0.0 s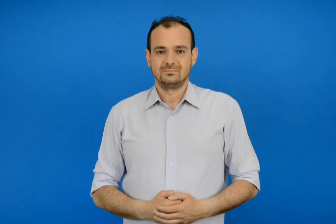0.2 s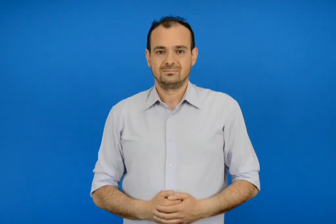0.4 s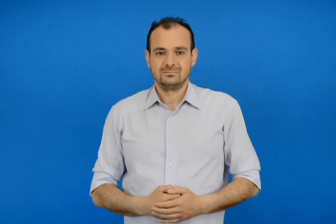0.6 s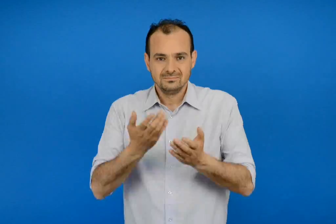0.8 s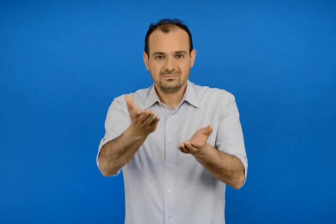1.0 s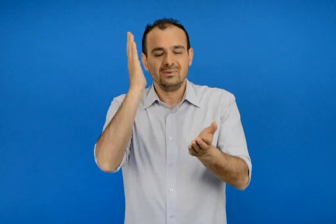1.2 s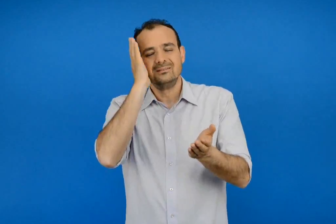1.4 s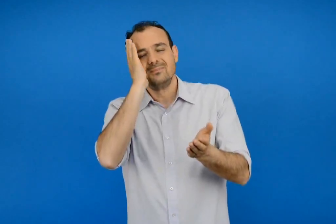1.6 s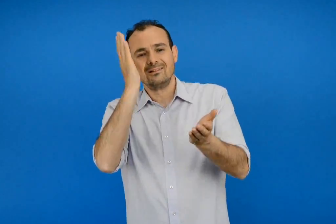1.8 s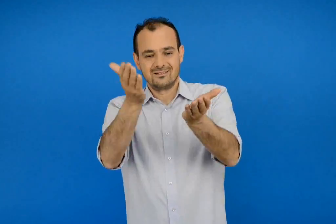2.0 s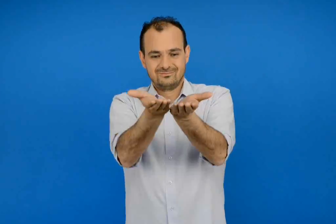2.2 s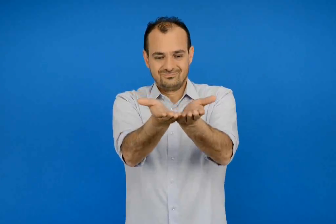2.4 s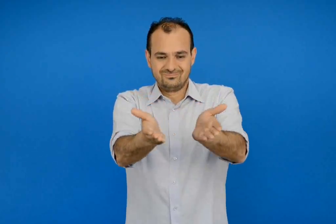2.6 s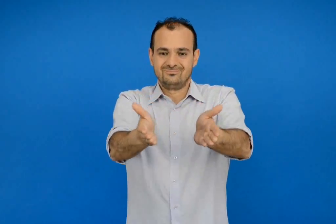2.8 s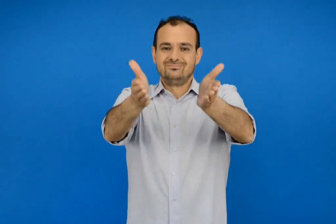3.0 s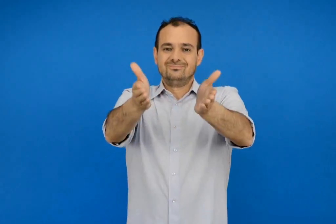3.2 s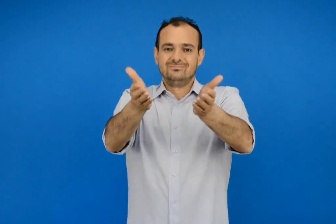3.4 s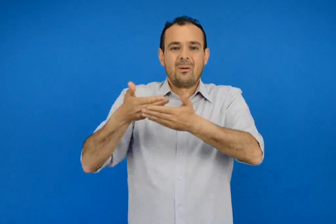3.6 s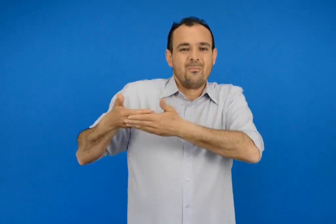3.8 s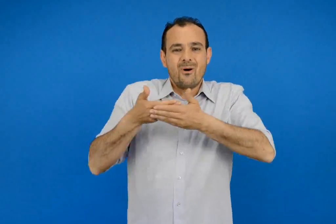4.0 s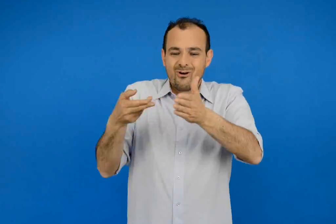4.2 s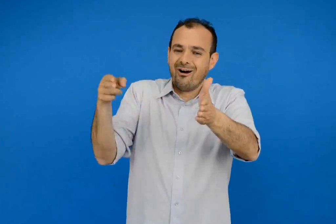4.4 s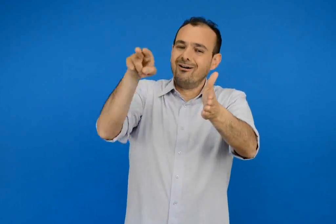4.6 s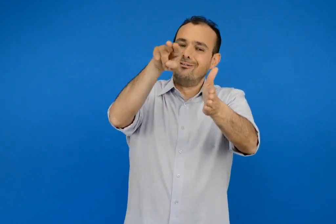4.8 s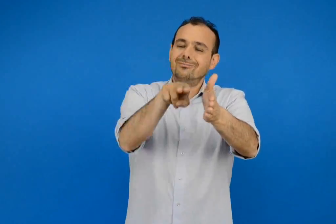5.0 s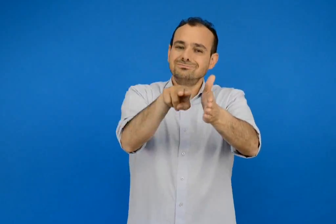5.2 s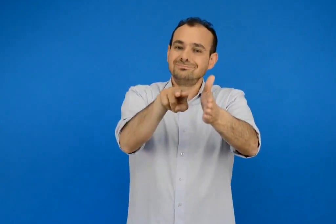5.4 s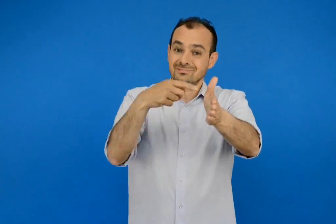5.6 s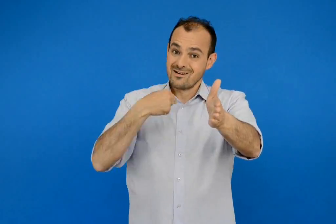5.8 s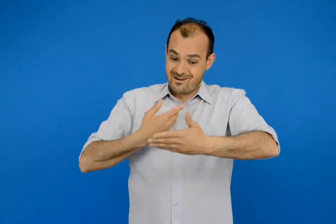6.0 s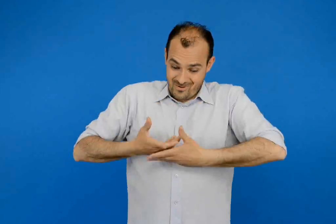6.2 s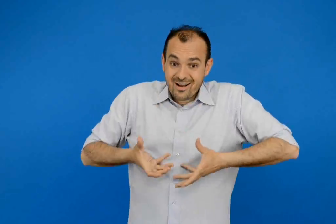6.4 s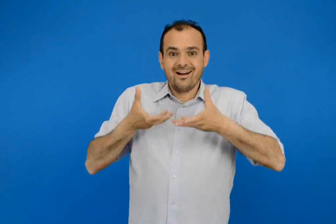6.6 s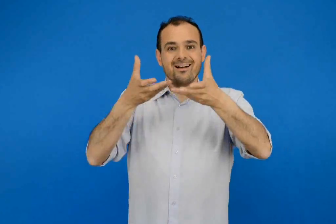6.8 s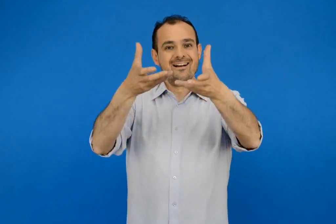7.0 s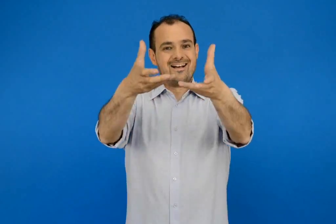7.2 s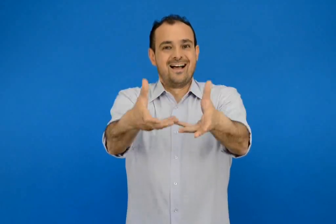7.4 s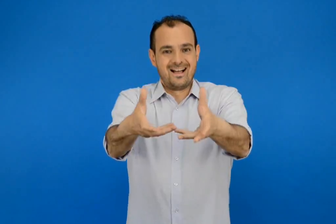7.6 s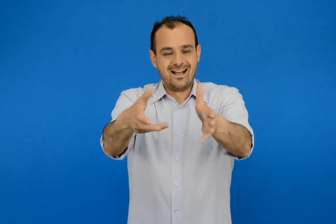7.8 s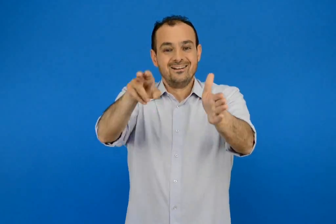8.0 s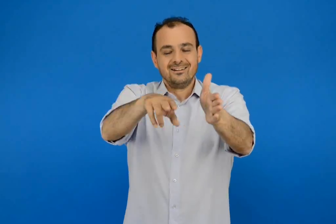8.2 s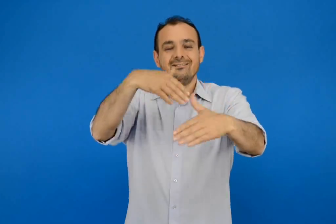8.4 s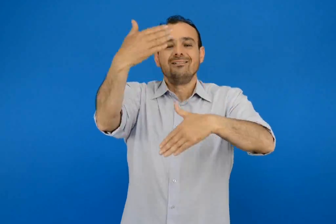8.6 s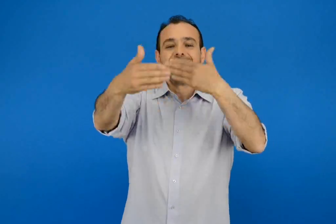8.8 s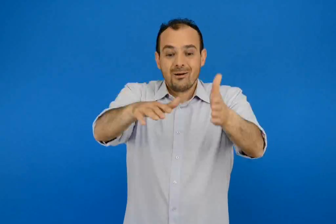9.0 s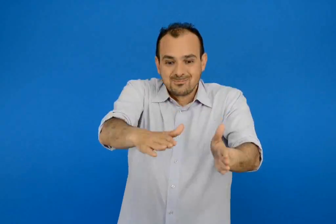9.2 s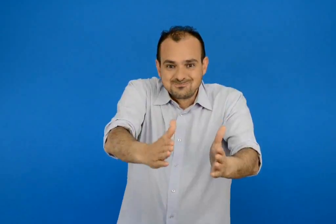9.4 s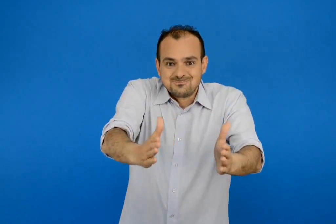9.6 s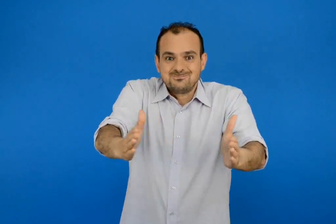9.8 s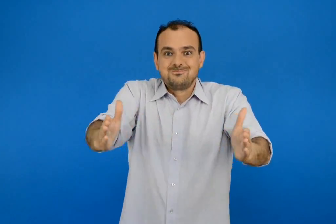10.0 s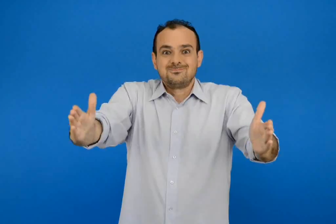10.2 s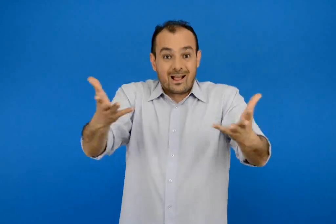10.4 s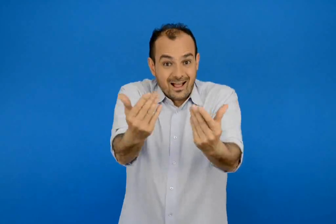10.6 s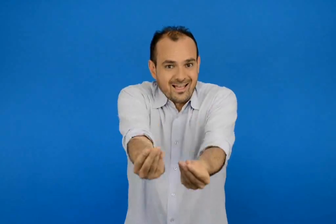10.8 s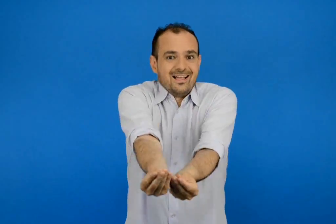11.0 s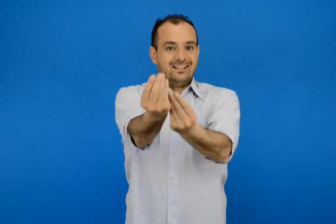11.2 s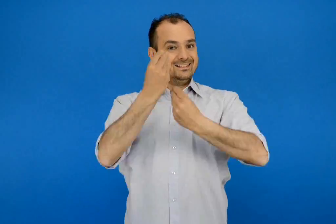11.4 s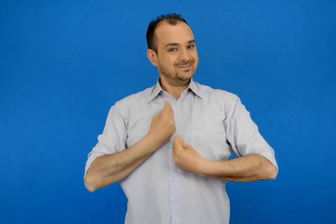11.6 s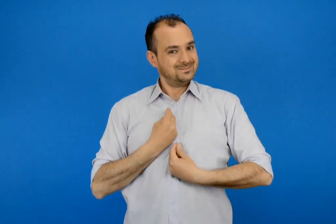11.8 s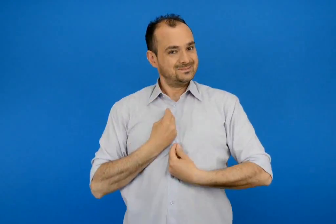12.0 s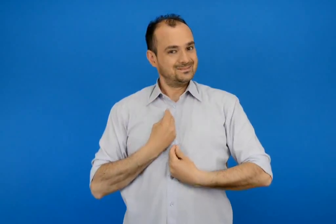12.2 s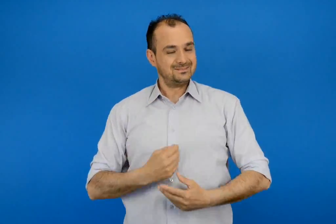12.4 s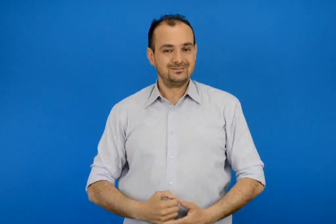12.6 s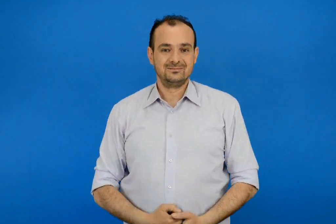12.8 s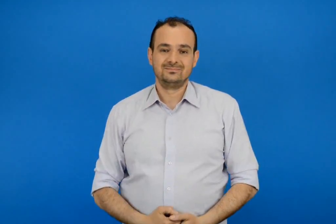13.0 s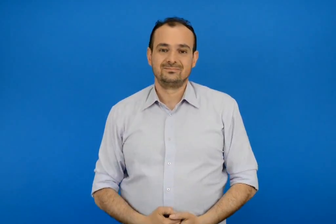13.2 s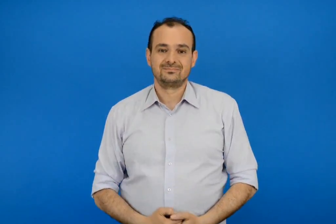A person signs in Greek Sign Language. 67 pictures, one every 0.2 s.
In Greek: ύπνε που παίρνεις τα μικρά έλα πάρε και τούτο μικρό μικρό σου το έδωσα μεγάλο φέρε μου το
